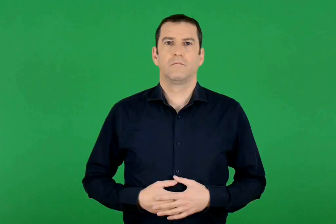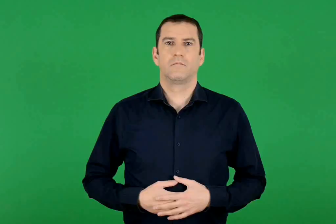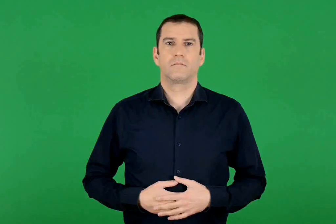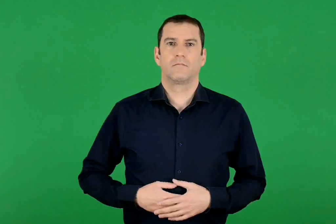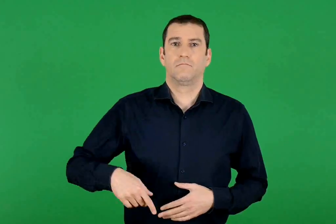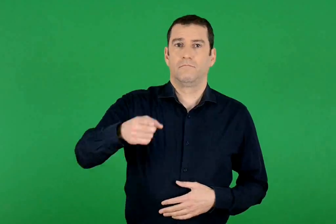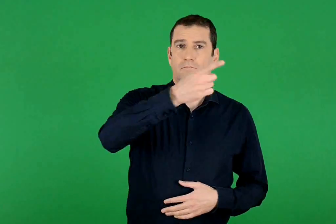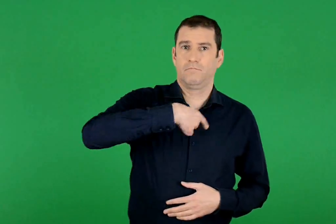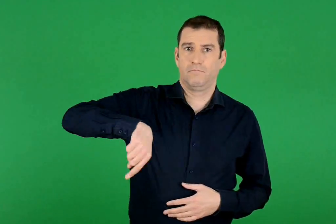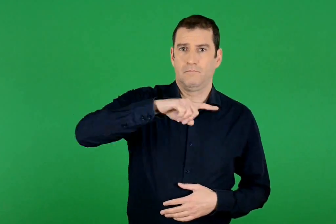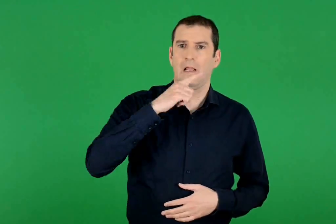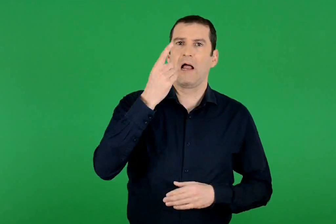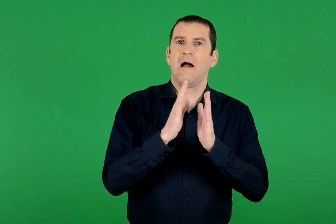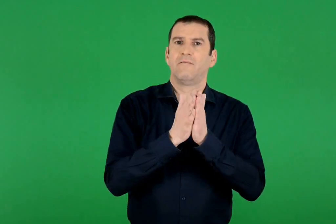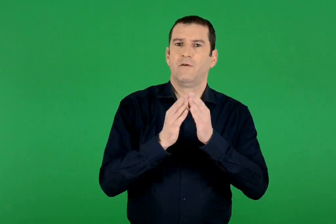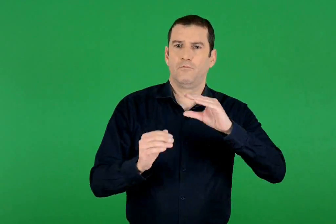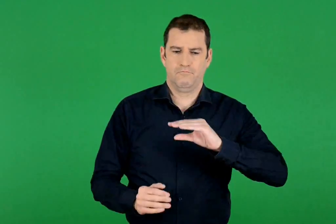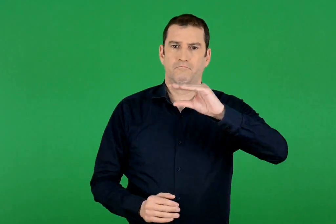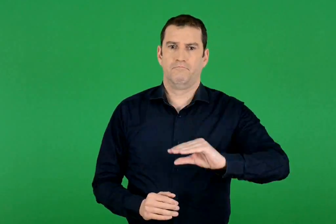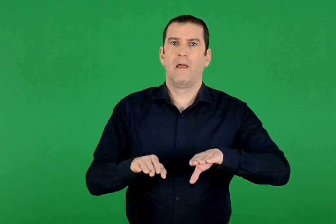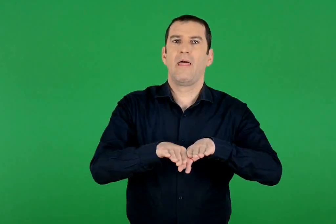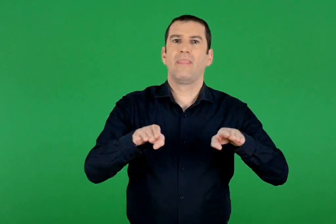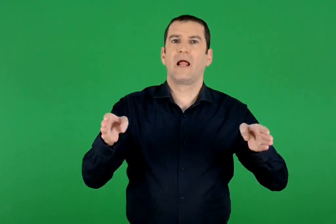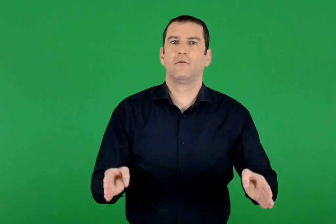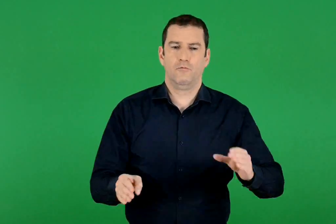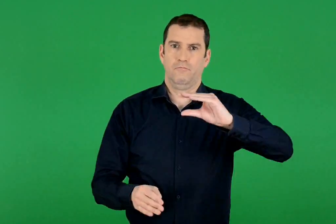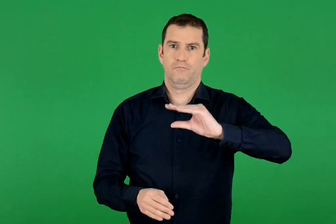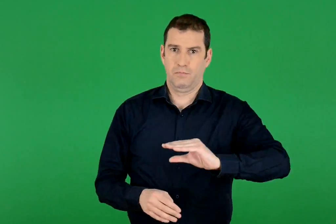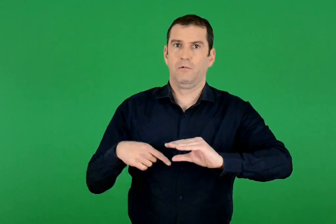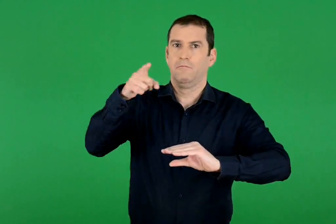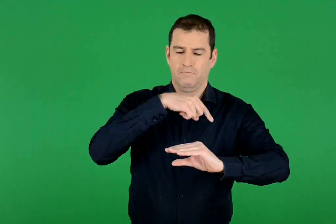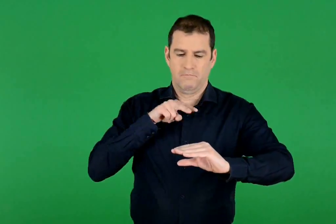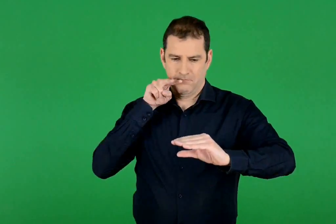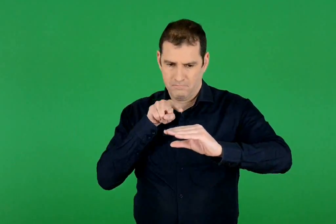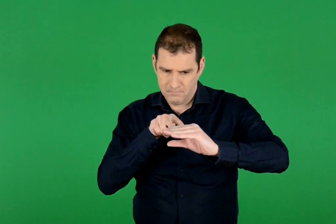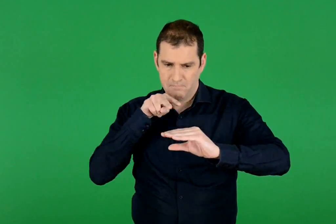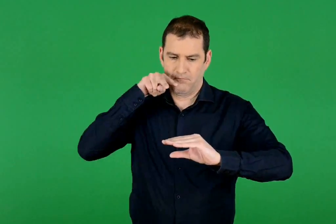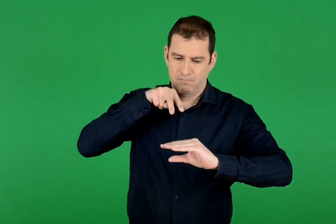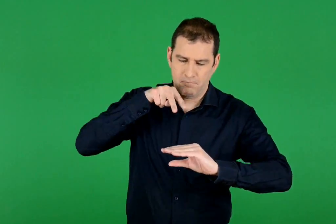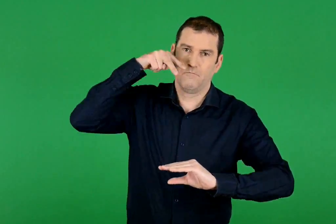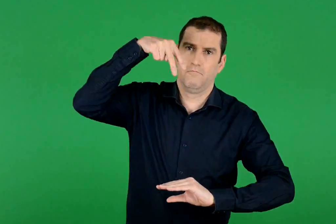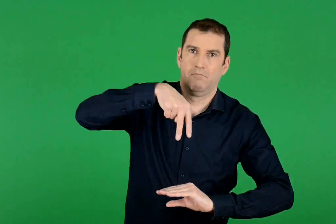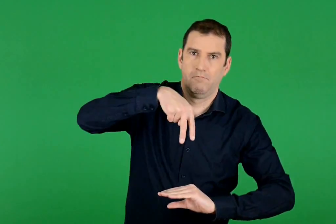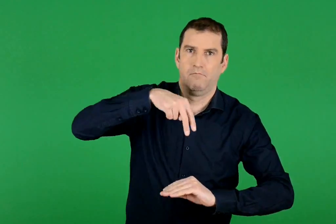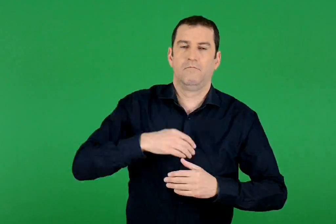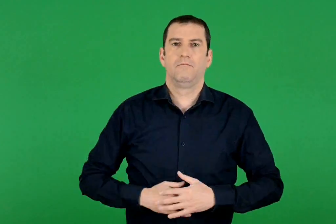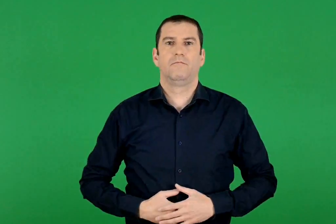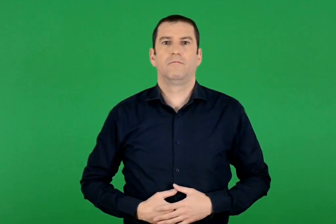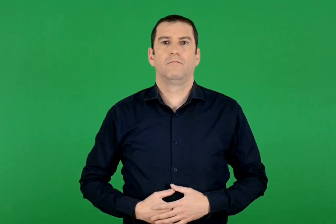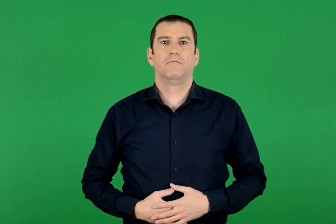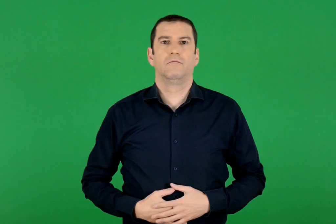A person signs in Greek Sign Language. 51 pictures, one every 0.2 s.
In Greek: τοποθετούμε ένα βιβλίο στο θρανίο και το κοιτάμε από τρεις διαφορετικές θέσεις:
